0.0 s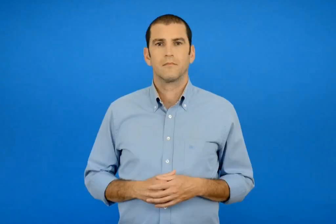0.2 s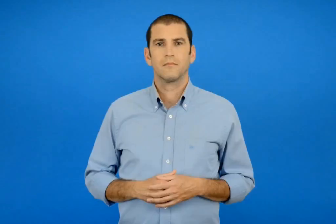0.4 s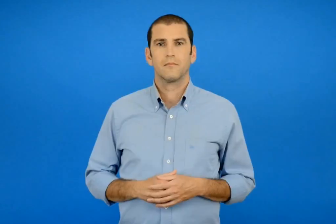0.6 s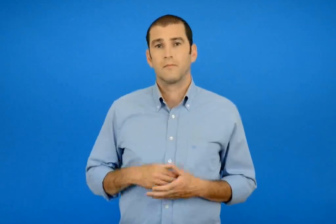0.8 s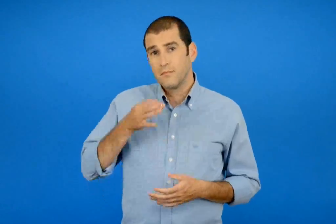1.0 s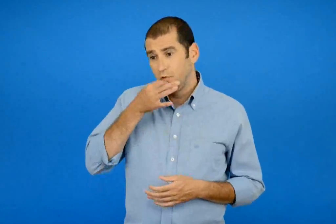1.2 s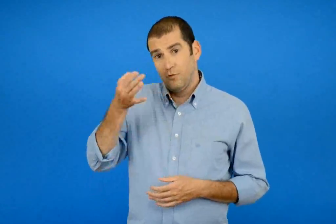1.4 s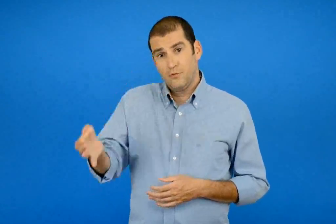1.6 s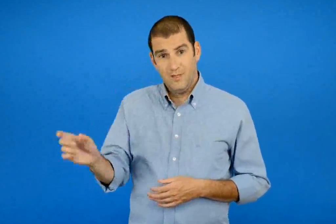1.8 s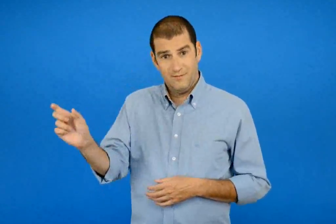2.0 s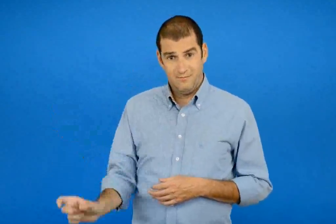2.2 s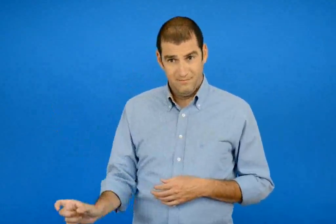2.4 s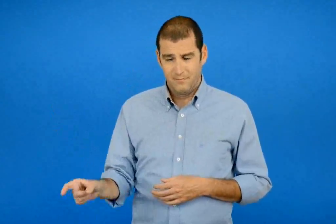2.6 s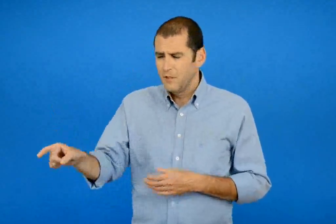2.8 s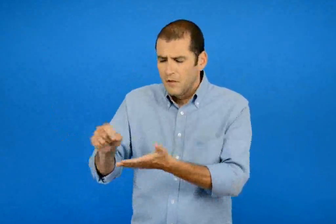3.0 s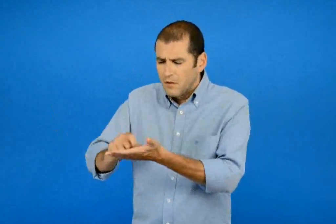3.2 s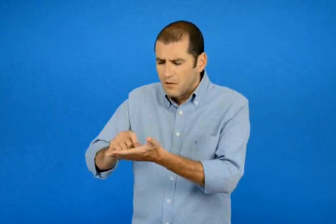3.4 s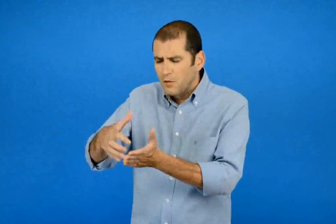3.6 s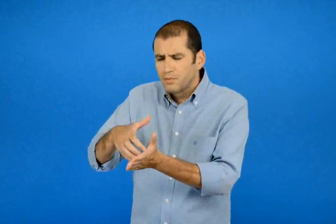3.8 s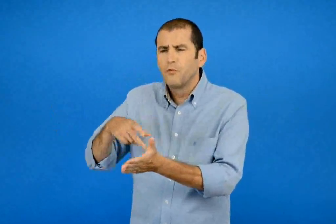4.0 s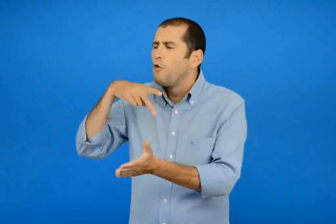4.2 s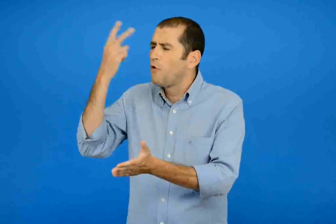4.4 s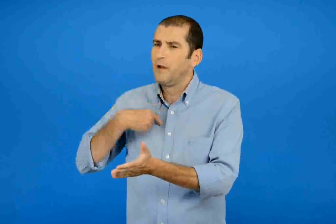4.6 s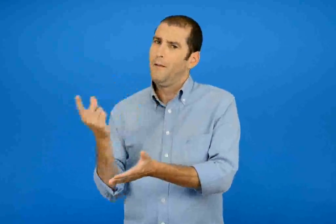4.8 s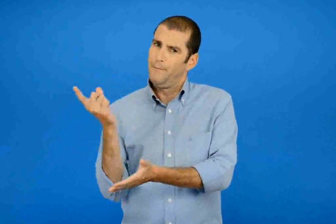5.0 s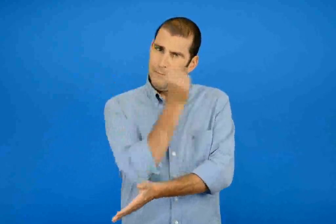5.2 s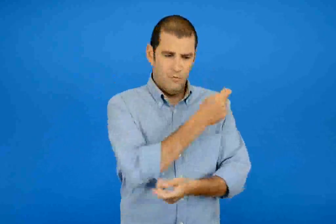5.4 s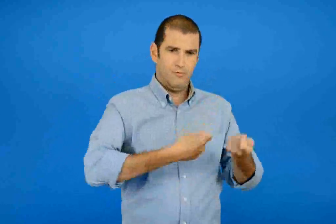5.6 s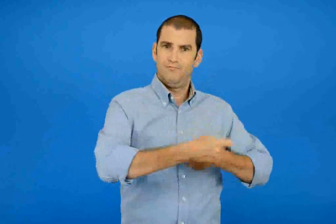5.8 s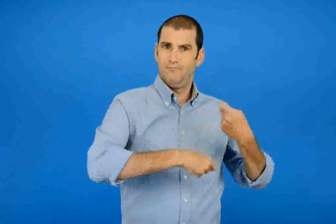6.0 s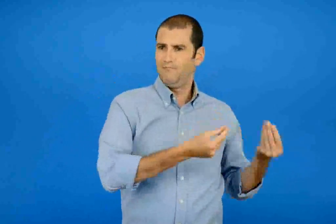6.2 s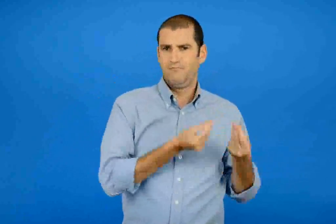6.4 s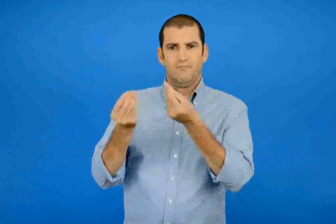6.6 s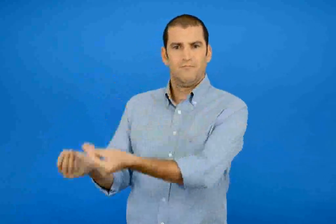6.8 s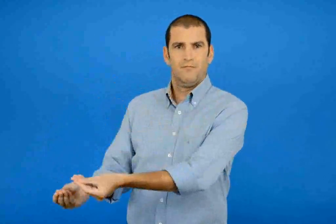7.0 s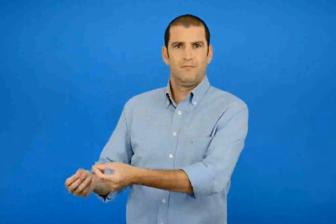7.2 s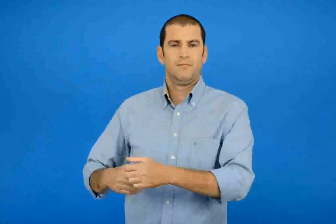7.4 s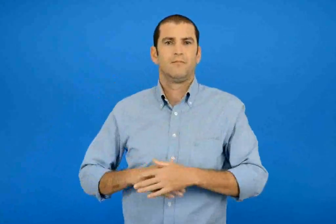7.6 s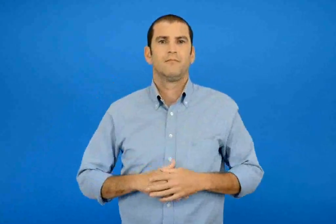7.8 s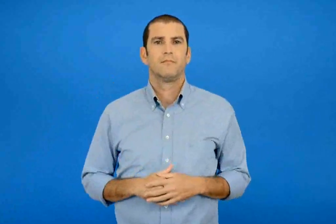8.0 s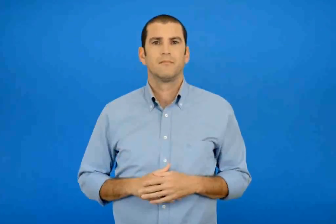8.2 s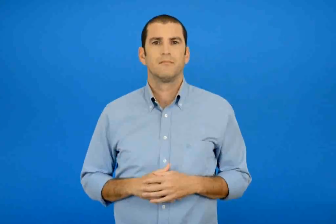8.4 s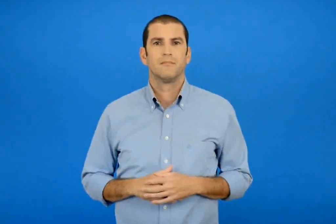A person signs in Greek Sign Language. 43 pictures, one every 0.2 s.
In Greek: γράψε μου και τι θέλεις να σου αγοράσω τώρα που θα πάω για ψώνια του είπε
